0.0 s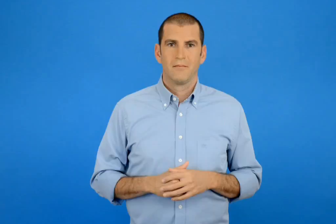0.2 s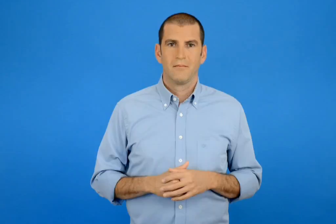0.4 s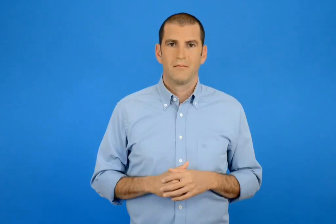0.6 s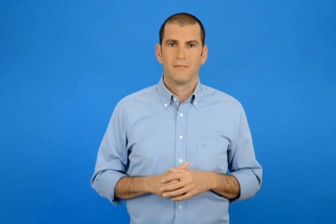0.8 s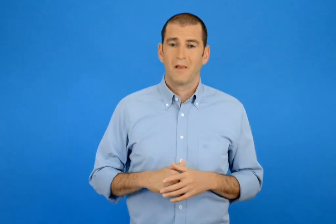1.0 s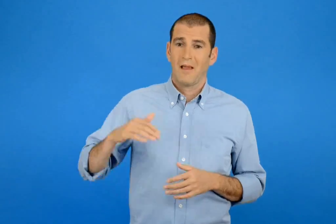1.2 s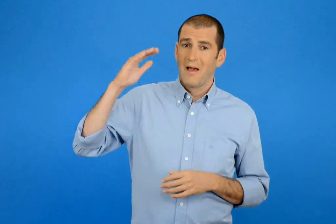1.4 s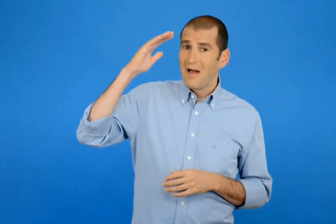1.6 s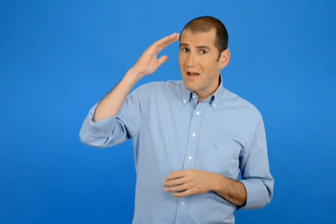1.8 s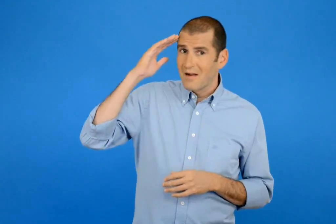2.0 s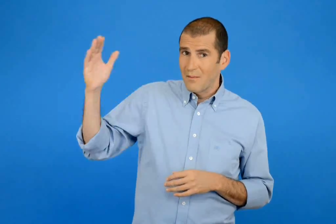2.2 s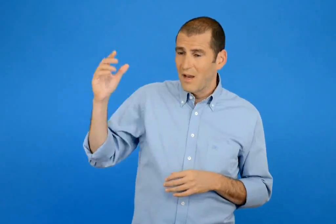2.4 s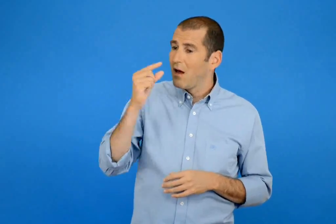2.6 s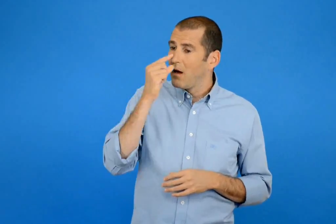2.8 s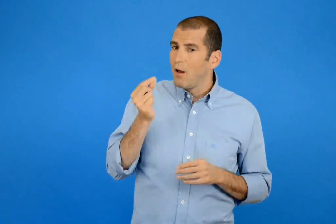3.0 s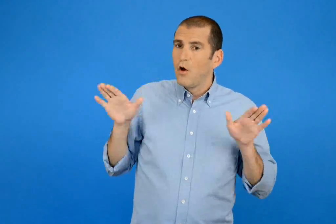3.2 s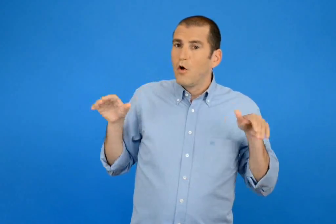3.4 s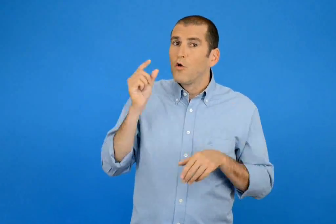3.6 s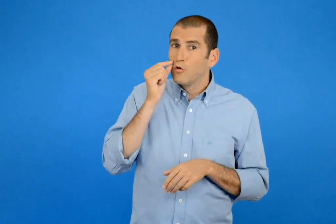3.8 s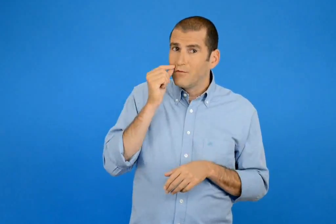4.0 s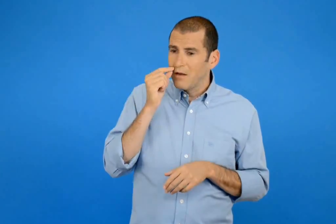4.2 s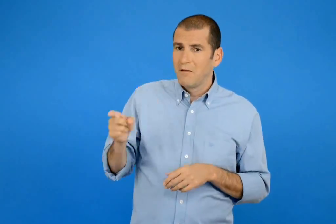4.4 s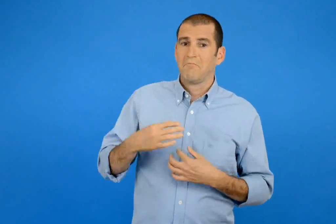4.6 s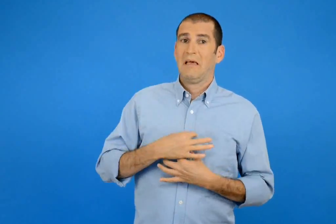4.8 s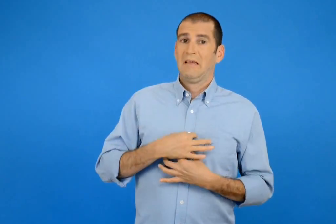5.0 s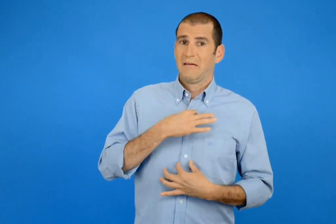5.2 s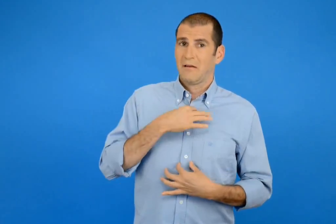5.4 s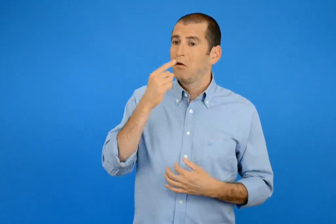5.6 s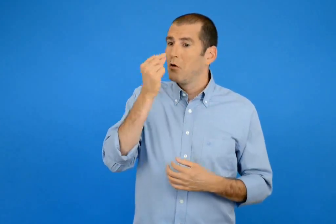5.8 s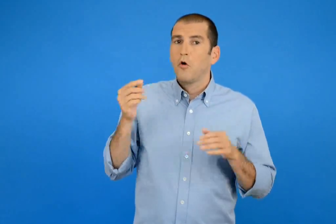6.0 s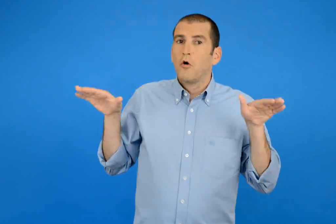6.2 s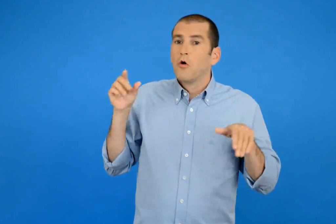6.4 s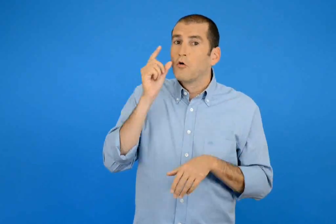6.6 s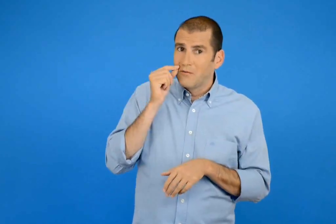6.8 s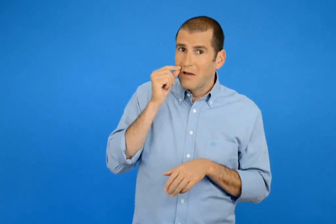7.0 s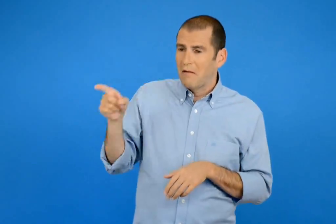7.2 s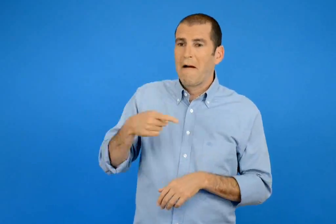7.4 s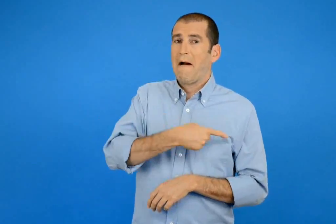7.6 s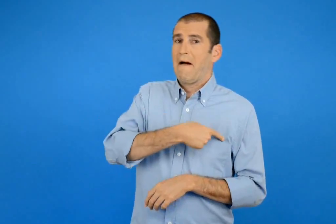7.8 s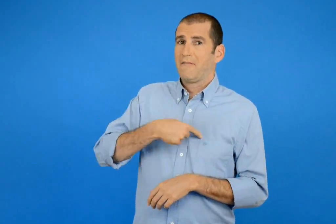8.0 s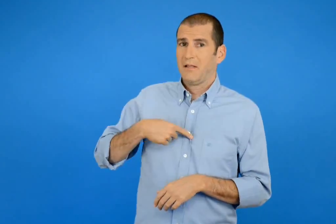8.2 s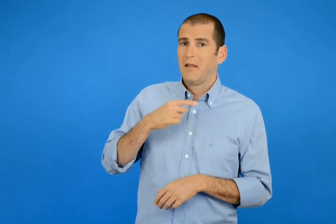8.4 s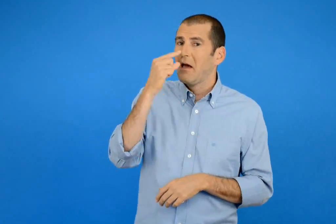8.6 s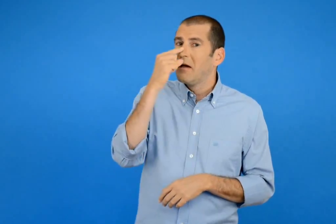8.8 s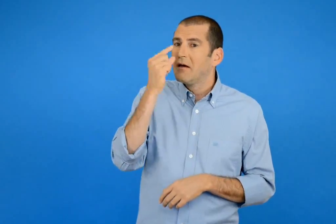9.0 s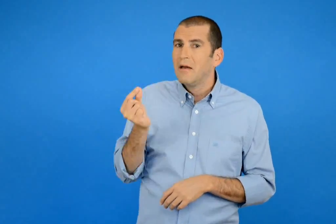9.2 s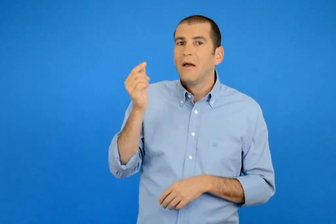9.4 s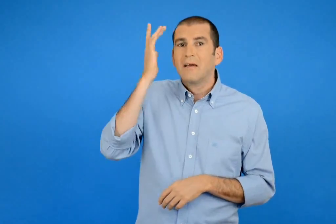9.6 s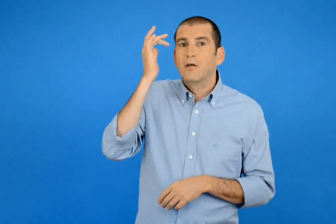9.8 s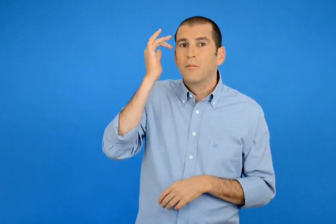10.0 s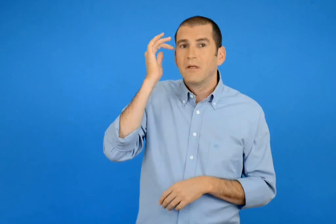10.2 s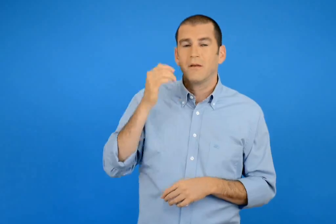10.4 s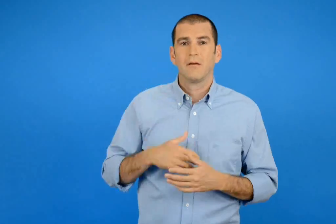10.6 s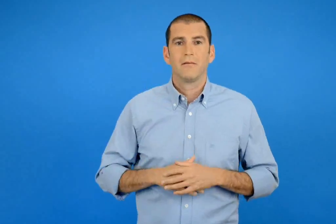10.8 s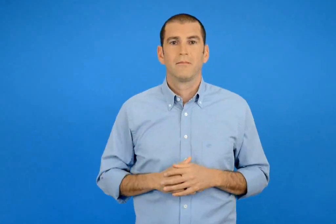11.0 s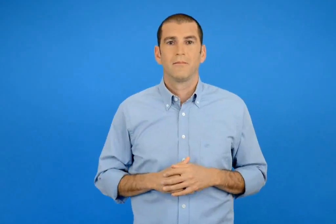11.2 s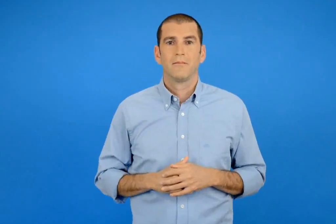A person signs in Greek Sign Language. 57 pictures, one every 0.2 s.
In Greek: καλημέρα κότσυφα και κυρ κότσυφα κι αφέντη κιτρινομύτη
